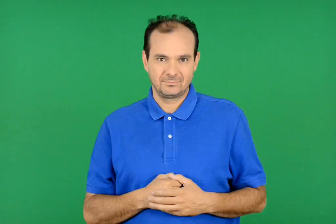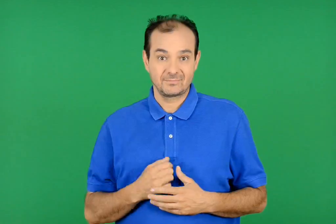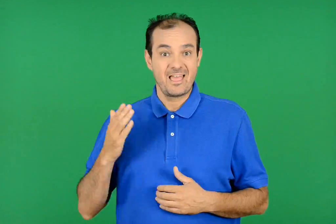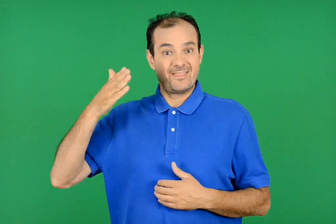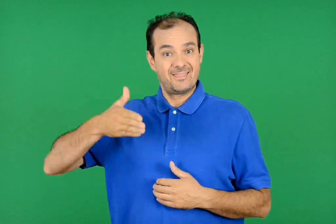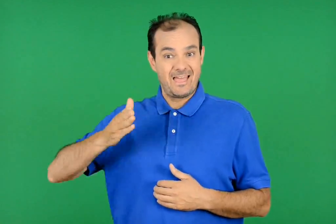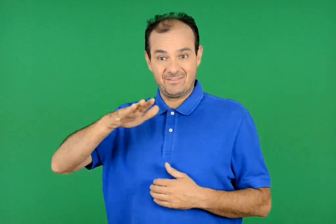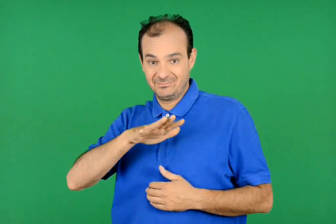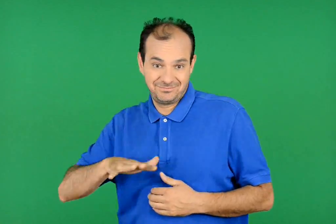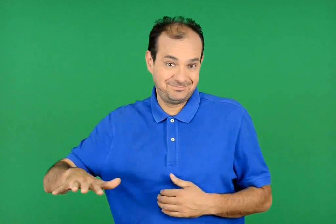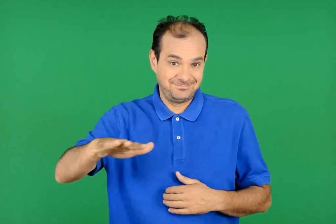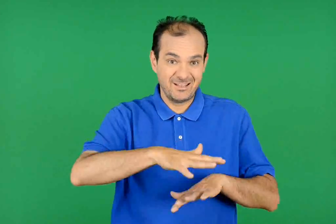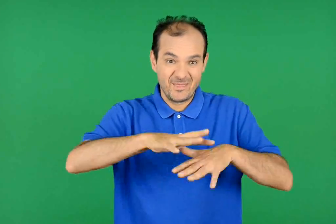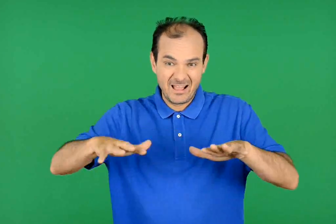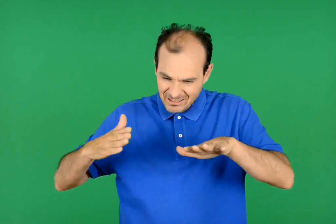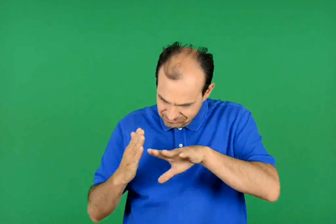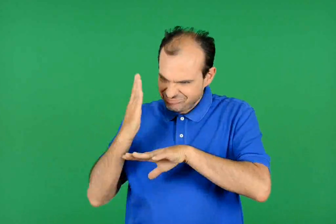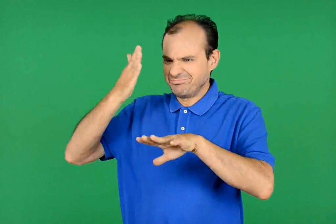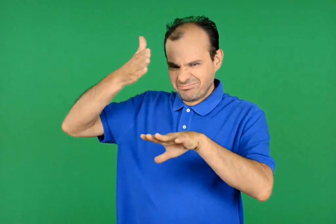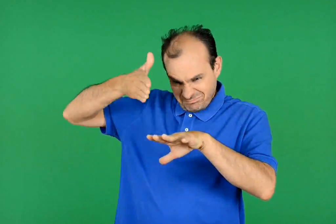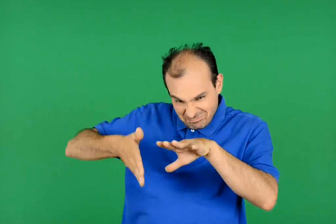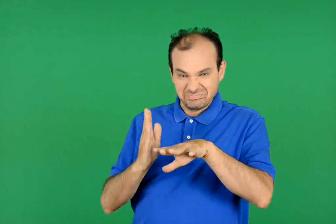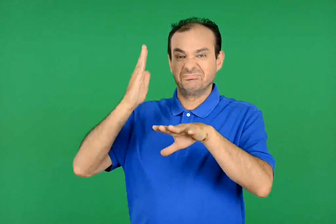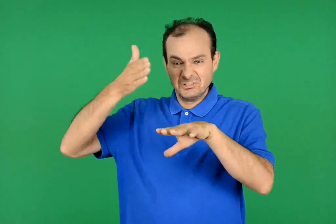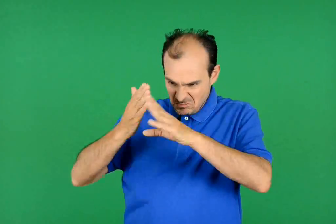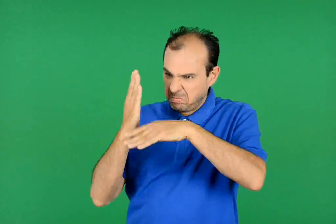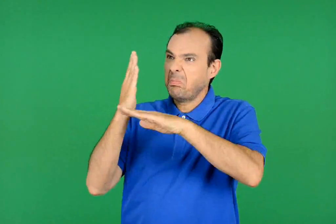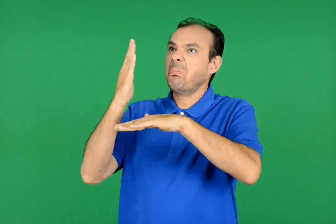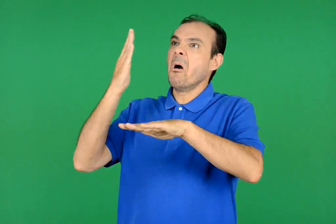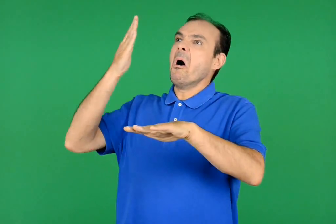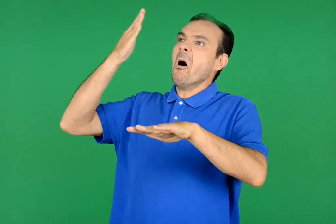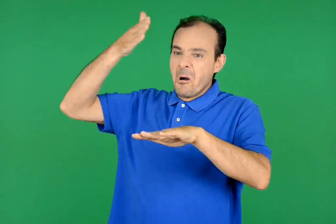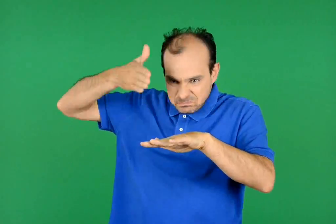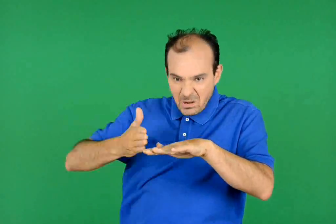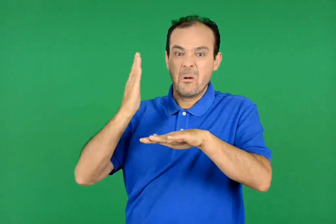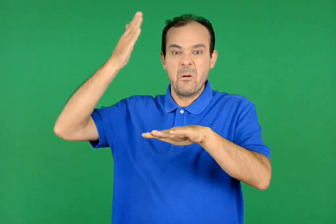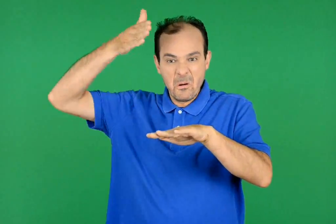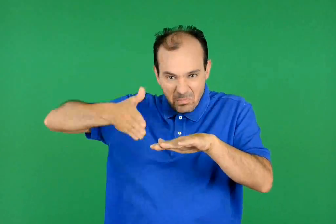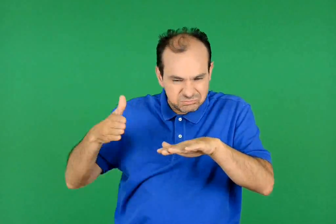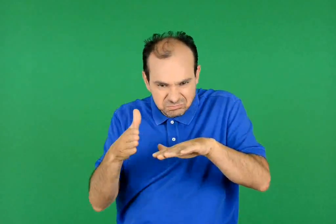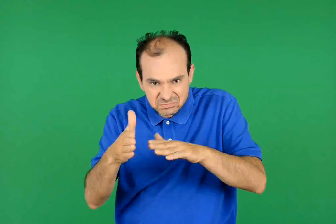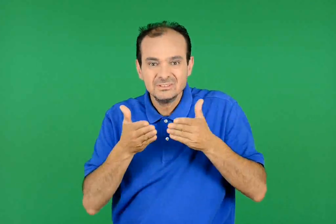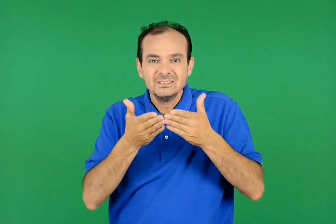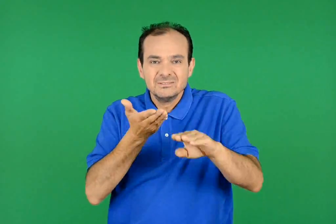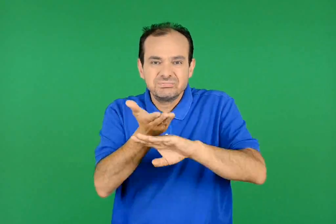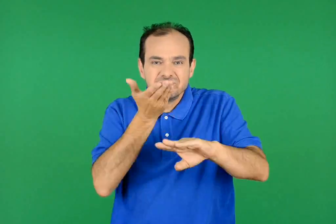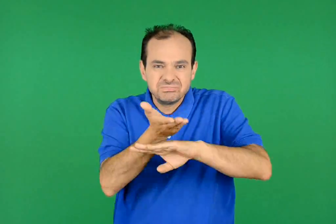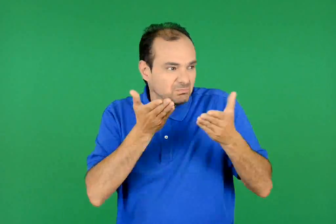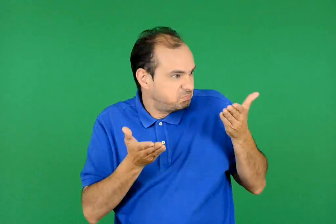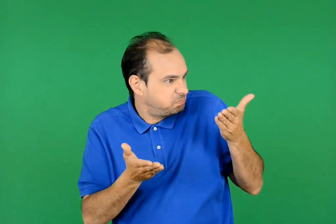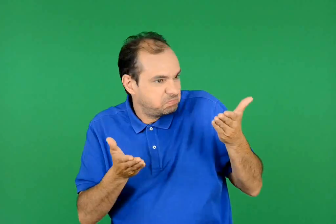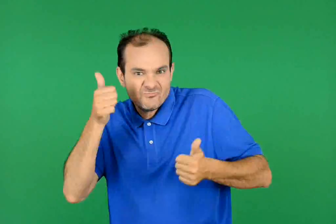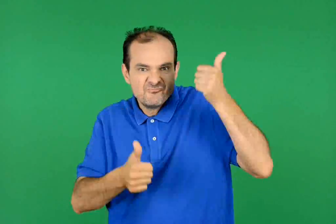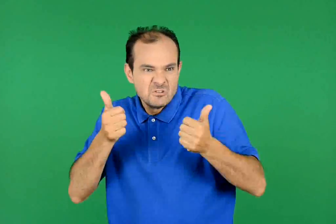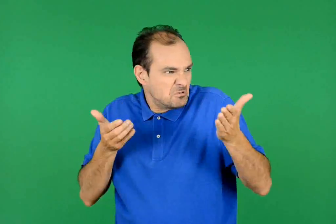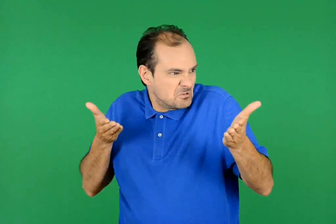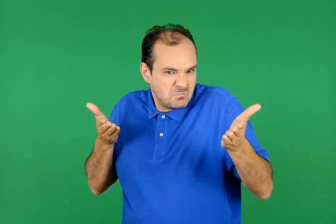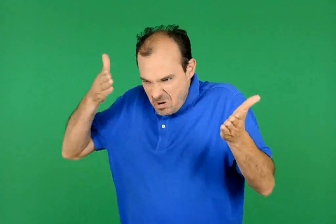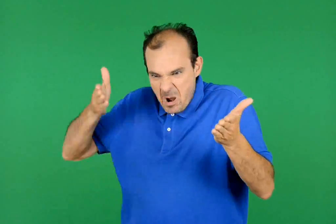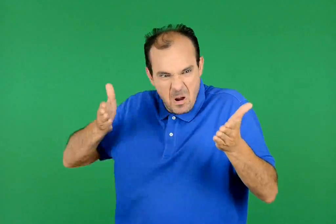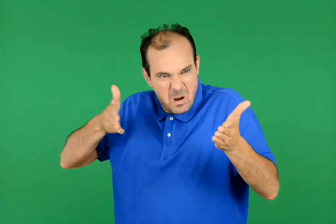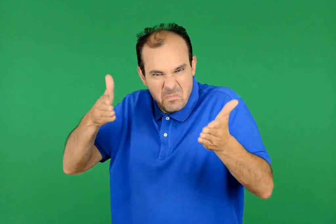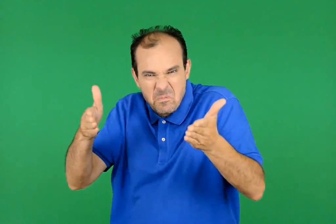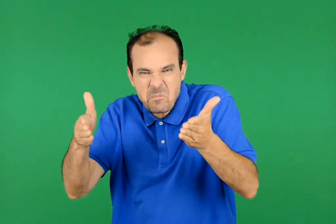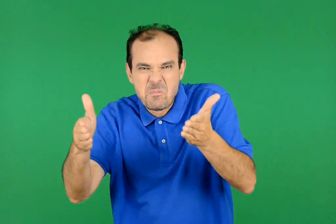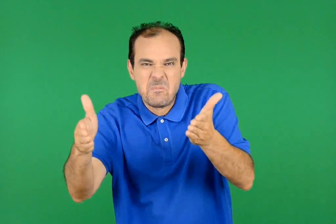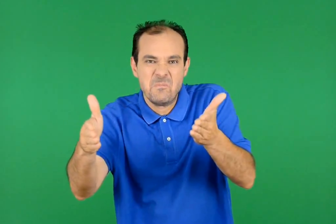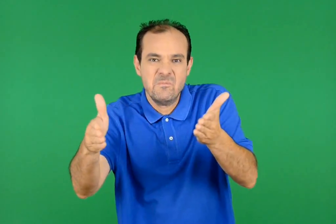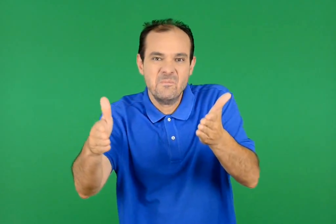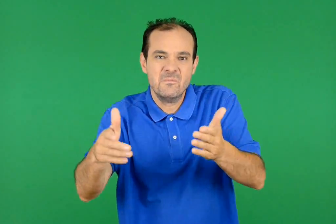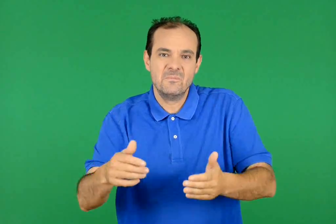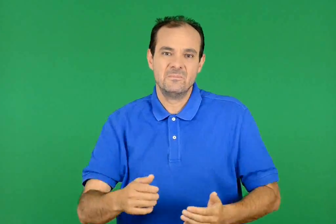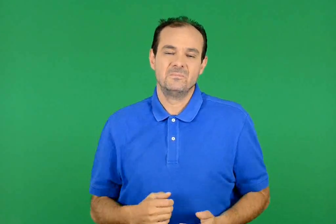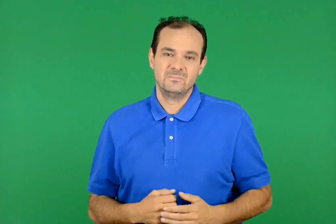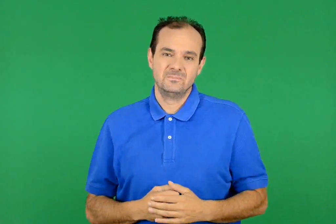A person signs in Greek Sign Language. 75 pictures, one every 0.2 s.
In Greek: τα δελφίνια , οι ακροβάτες της θάλασσας , χαίρονται να βουτούν , να πηδούν ψηλά και να παραβγαίνουν στο κολύμπι ακόμα και με μεγάλα πλεούμενα
